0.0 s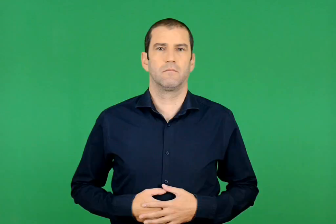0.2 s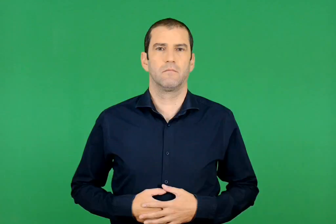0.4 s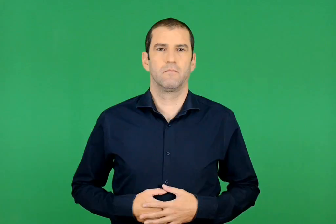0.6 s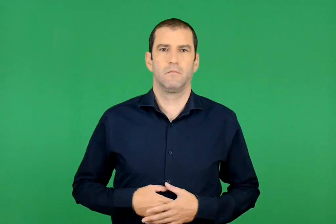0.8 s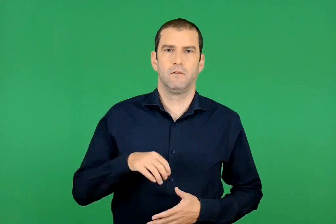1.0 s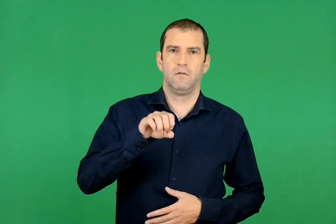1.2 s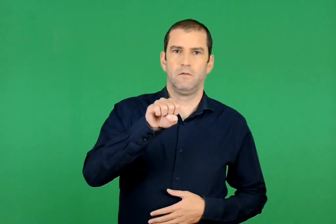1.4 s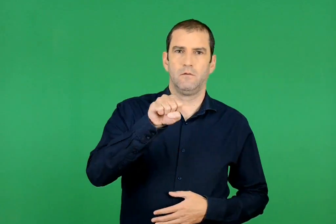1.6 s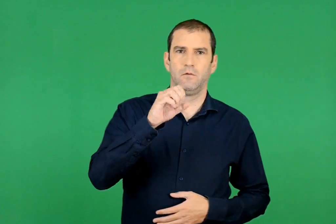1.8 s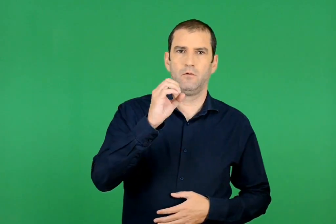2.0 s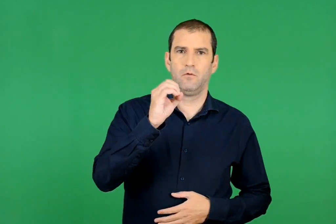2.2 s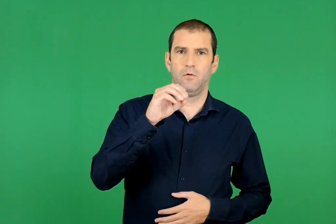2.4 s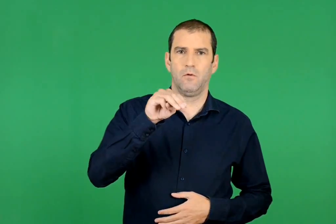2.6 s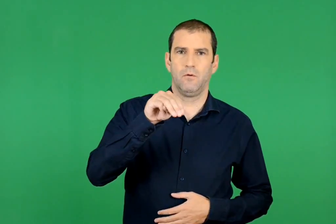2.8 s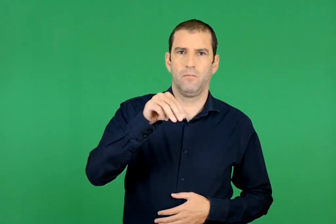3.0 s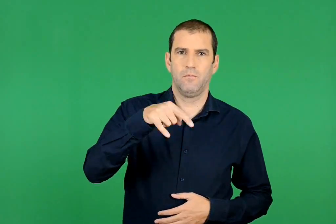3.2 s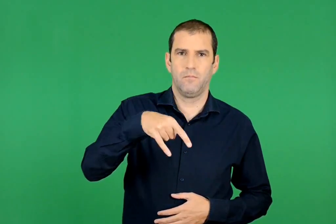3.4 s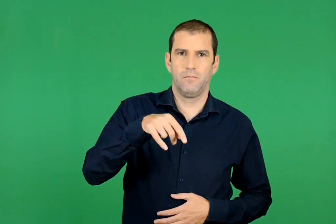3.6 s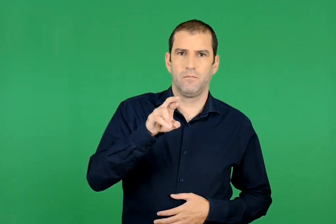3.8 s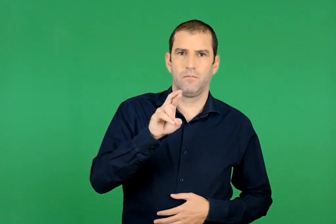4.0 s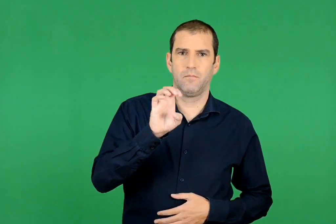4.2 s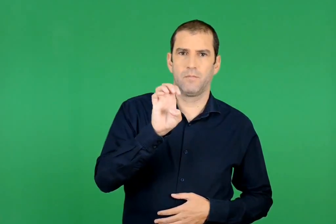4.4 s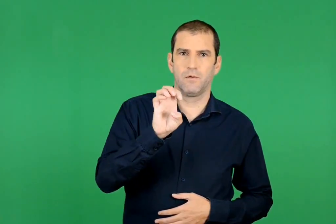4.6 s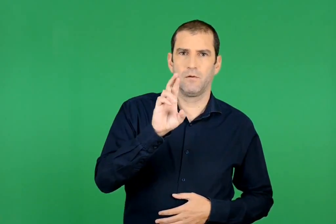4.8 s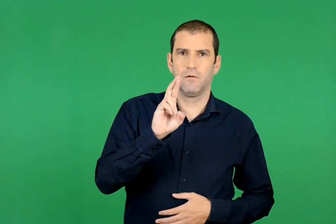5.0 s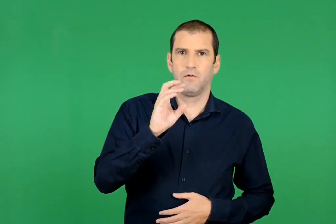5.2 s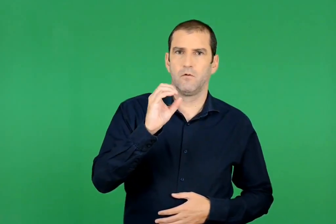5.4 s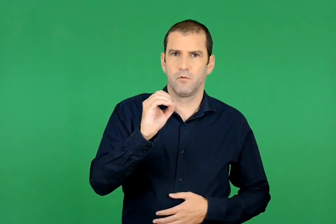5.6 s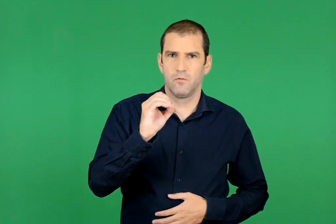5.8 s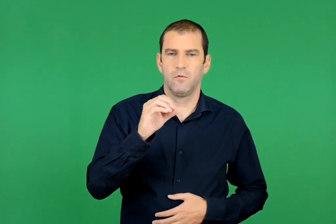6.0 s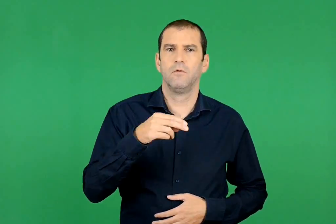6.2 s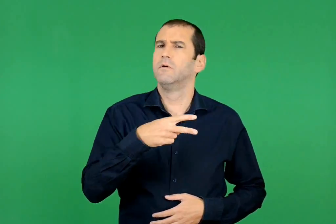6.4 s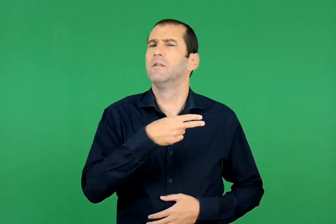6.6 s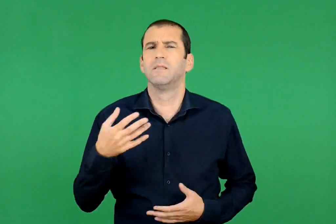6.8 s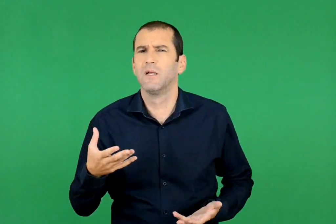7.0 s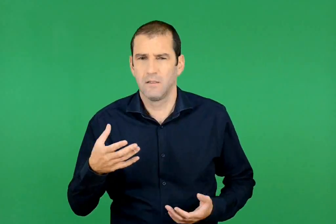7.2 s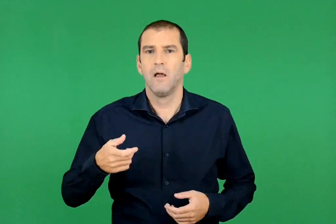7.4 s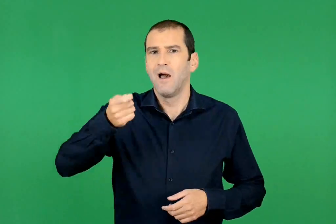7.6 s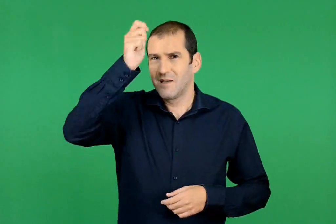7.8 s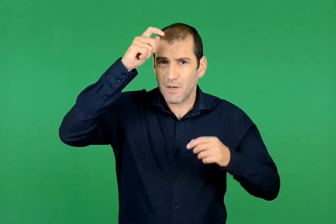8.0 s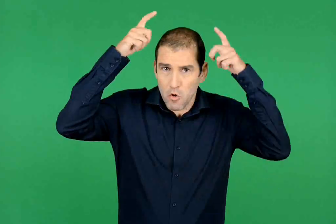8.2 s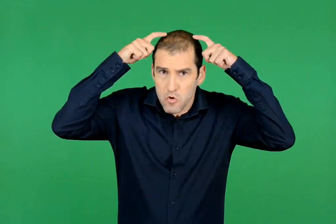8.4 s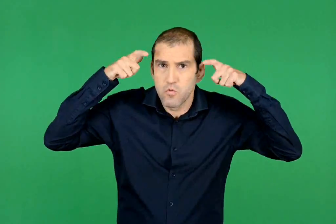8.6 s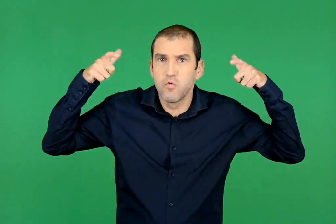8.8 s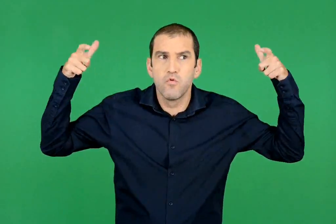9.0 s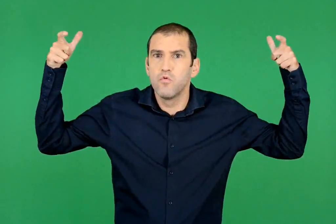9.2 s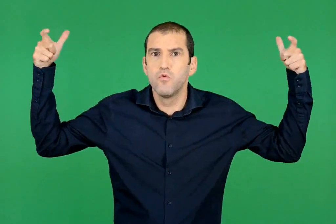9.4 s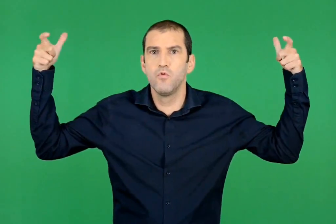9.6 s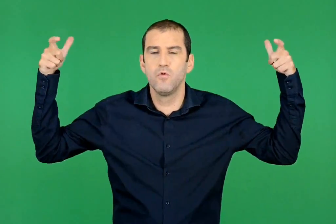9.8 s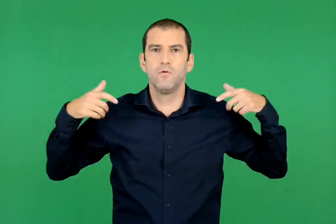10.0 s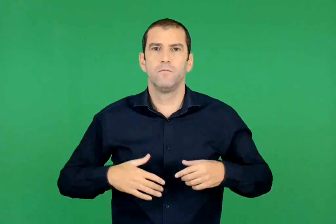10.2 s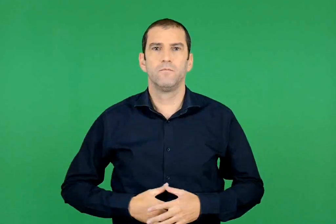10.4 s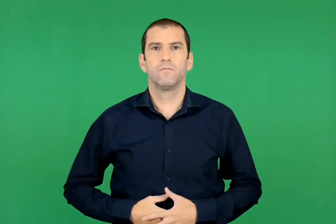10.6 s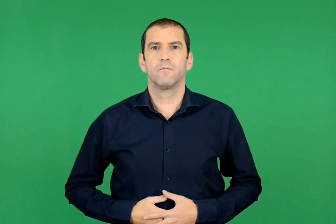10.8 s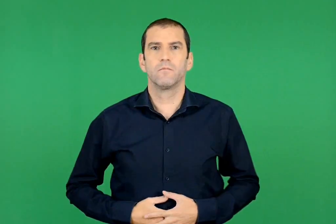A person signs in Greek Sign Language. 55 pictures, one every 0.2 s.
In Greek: σομπρέρο μεγάλο καπέλο
